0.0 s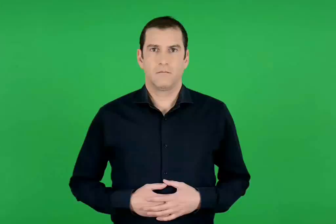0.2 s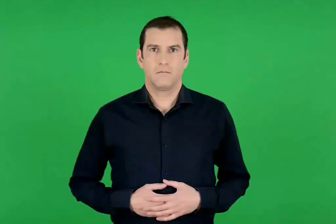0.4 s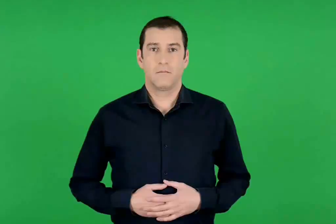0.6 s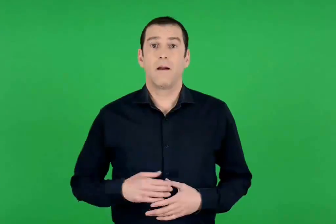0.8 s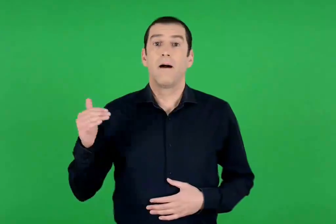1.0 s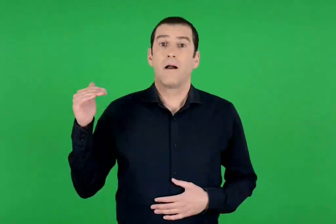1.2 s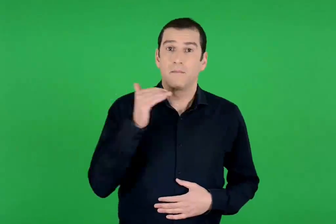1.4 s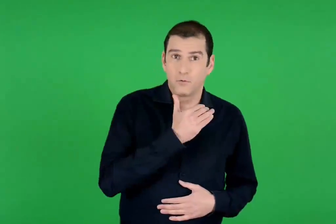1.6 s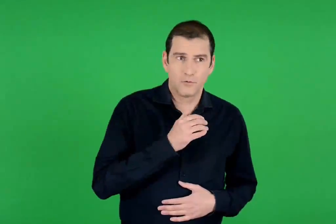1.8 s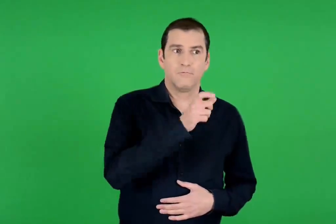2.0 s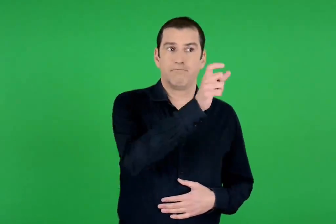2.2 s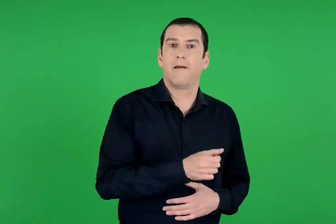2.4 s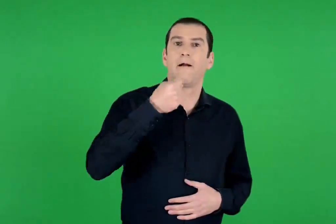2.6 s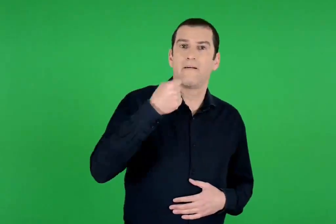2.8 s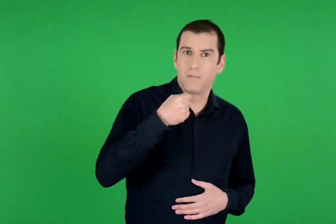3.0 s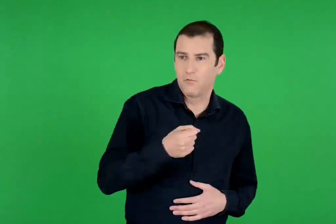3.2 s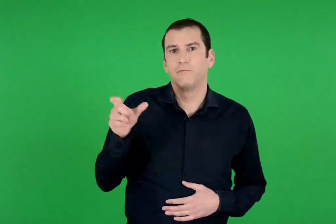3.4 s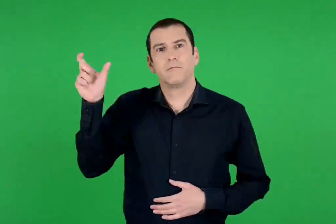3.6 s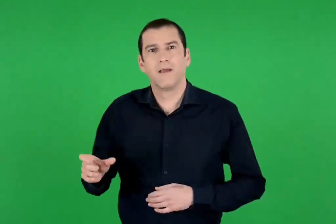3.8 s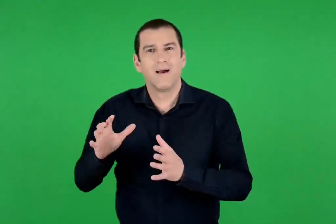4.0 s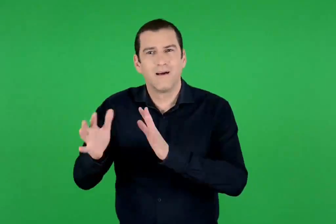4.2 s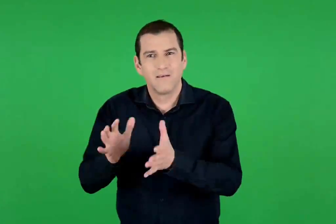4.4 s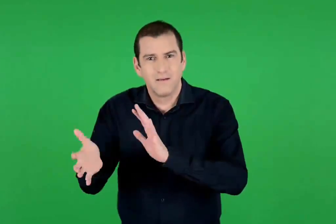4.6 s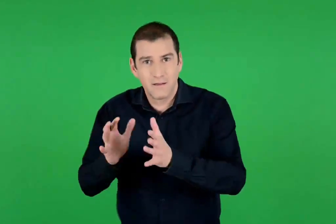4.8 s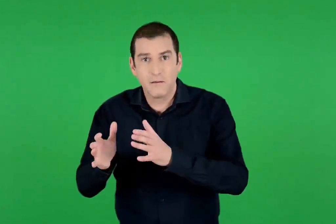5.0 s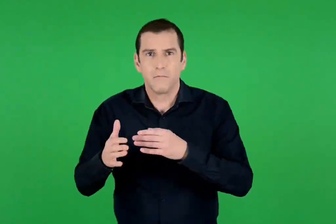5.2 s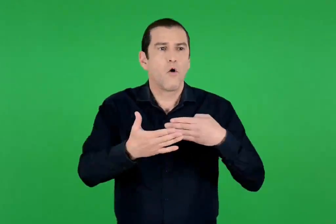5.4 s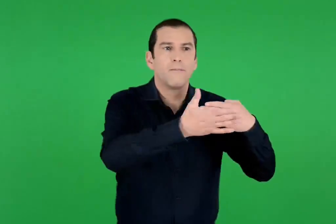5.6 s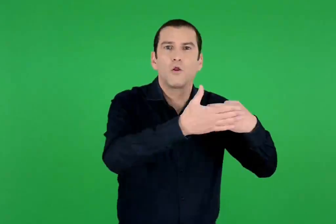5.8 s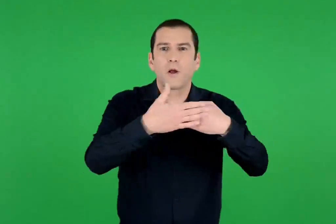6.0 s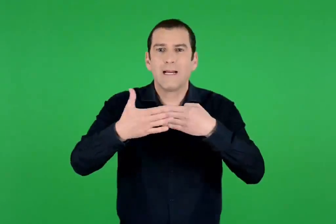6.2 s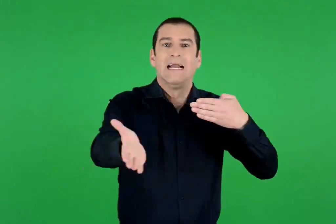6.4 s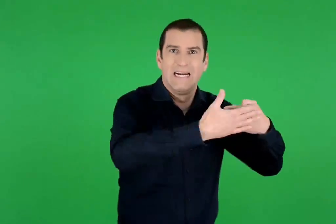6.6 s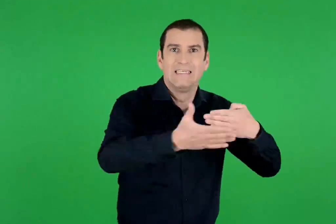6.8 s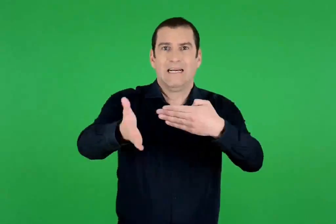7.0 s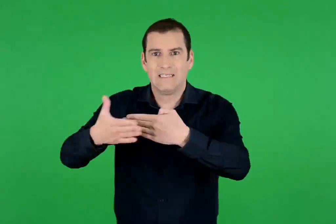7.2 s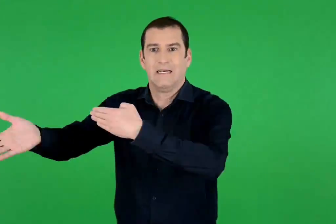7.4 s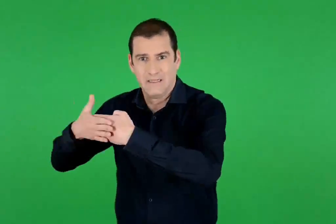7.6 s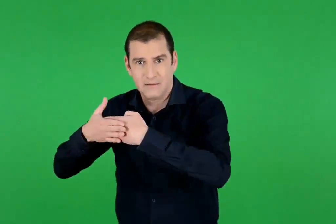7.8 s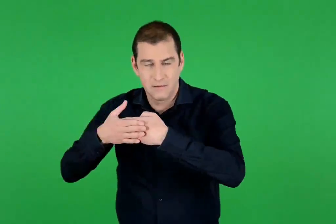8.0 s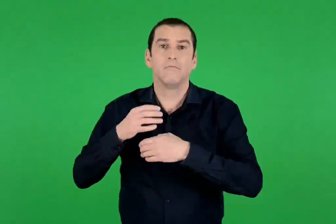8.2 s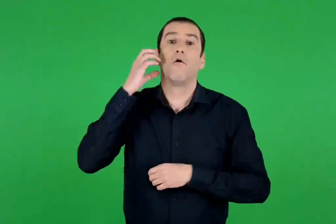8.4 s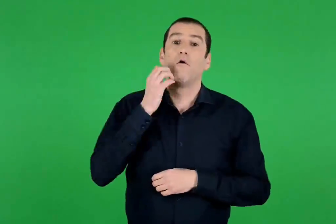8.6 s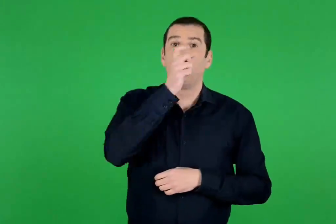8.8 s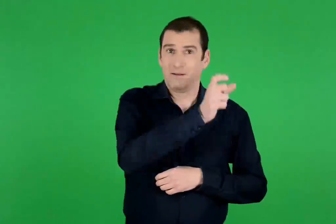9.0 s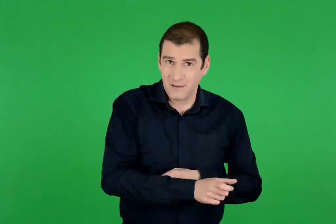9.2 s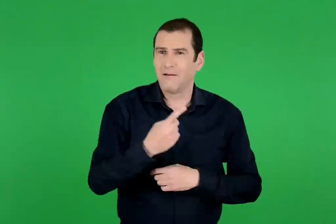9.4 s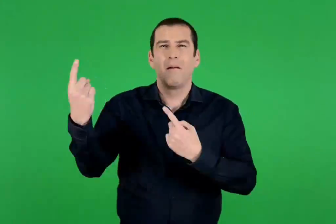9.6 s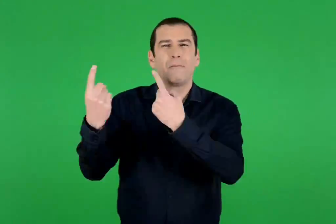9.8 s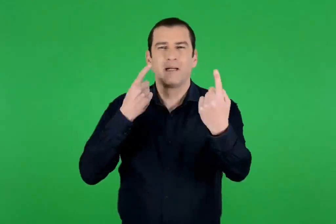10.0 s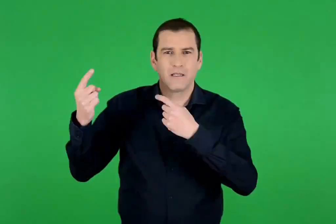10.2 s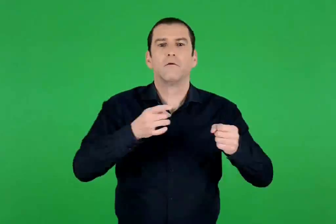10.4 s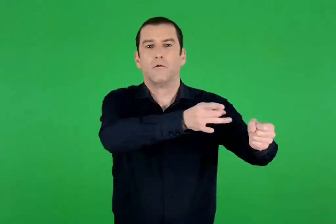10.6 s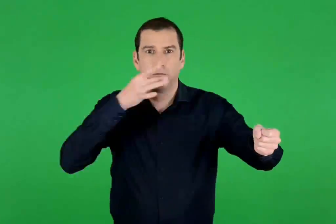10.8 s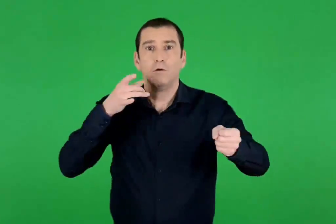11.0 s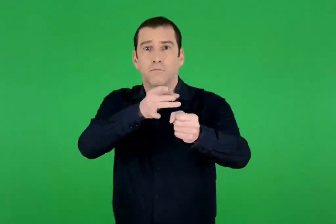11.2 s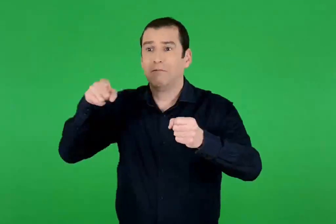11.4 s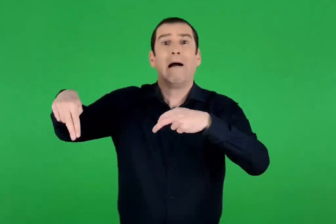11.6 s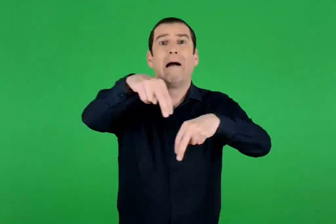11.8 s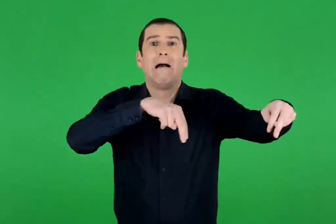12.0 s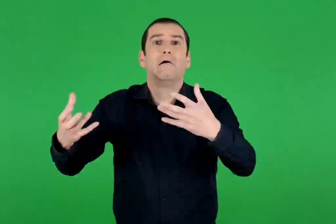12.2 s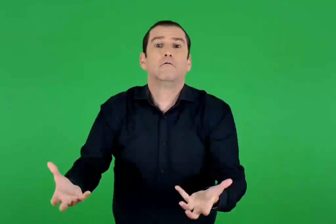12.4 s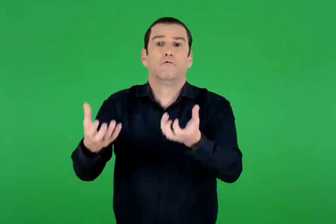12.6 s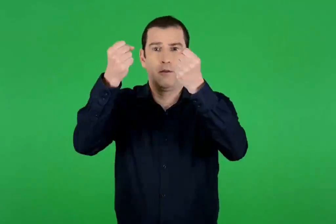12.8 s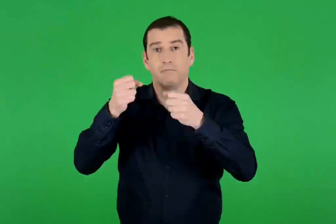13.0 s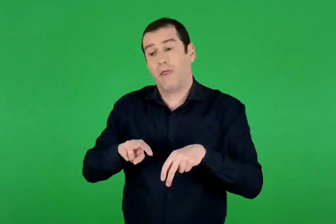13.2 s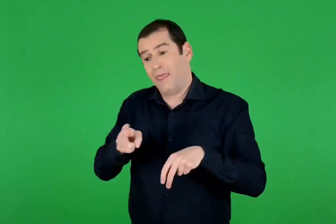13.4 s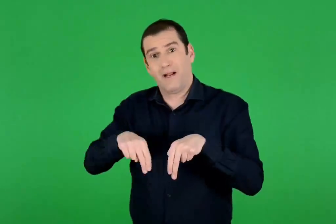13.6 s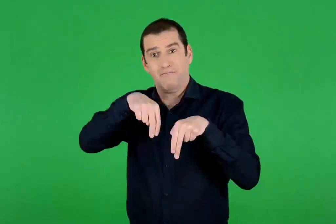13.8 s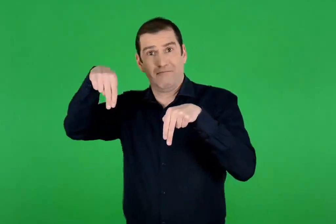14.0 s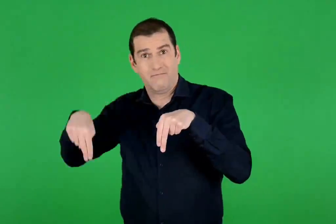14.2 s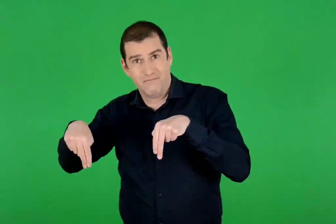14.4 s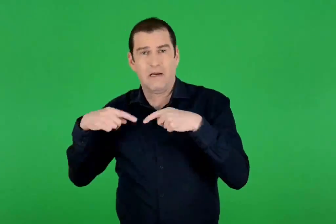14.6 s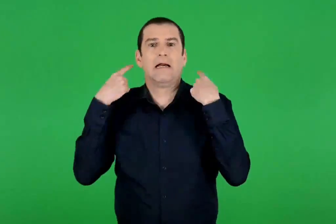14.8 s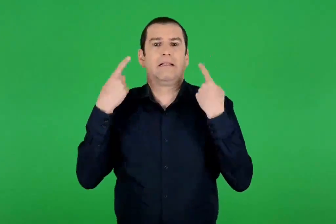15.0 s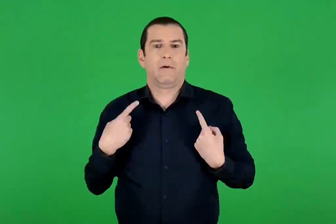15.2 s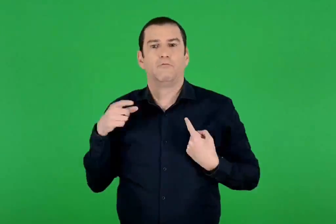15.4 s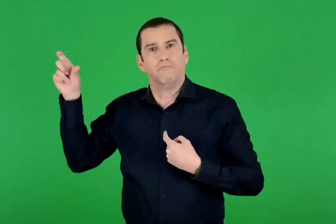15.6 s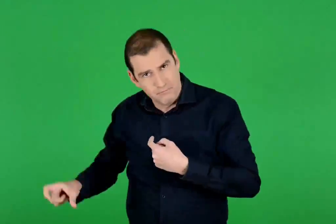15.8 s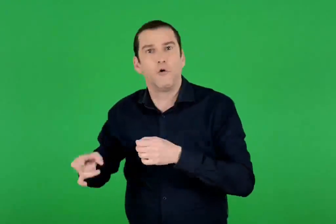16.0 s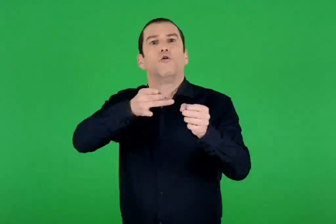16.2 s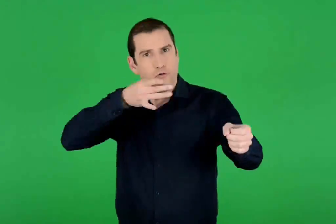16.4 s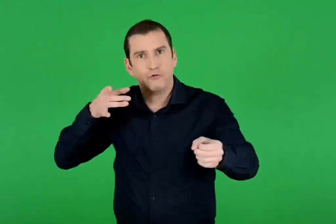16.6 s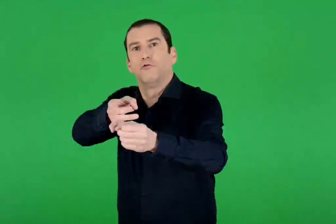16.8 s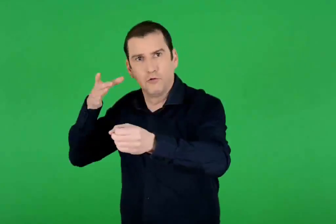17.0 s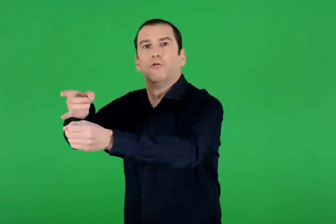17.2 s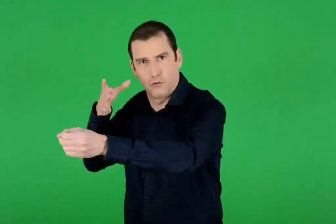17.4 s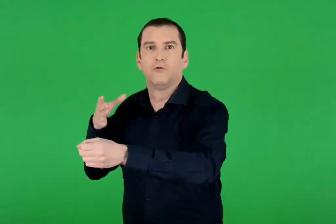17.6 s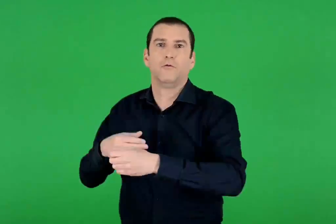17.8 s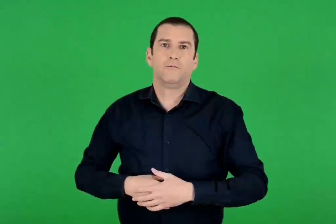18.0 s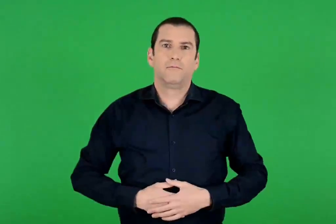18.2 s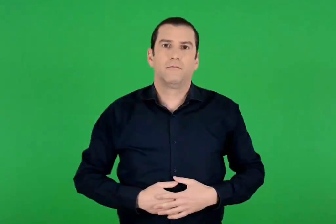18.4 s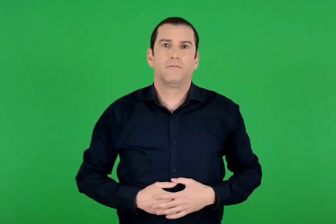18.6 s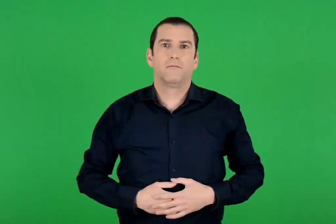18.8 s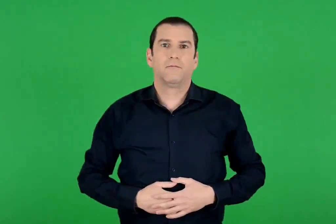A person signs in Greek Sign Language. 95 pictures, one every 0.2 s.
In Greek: αμέσως ο εύμαιος και η ευρύκλεια έκλεισαν όλες τις πόρτες κι ο οδυσσέας άρχισε να σημαδεύει τους μνηστήρες που προσπαθούσαν να σωθούν. δίπλα του ο τηλέμαχος έριχνε κι εκείνος με το τόξο
